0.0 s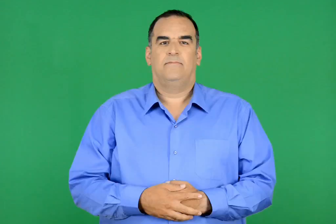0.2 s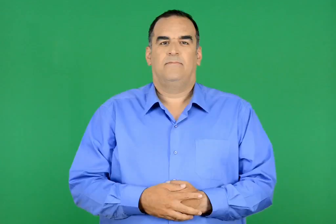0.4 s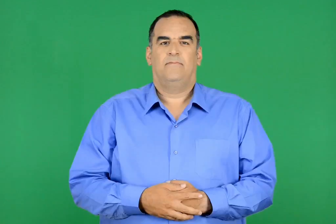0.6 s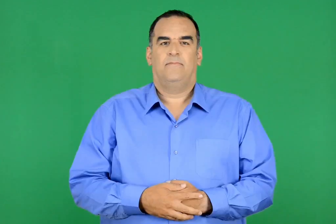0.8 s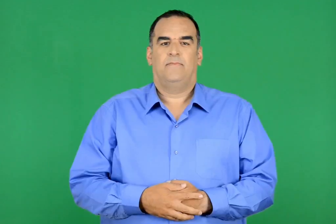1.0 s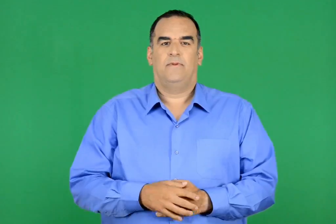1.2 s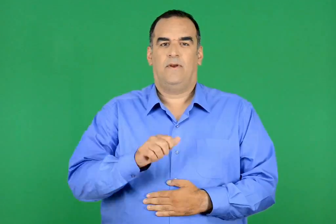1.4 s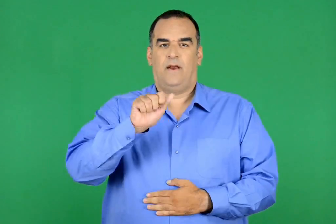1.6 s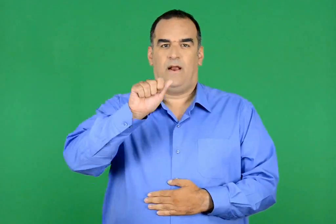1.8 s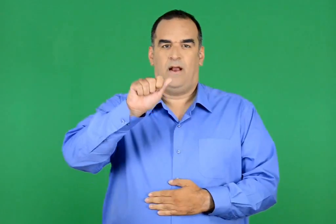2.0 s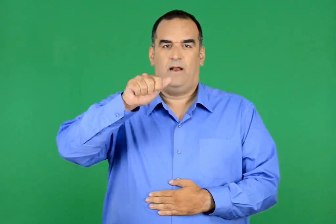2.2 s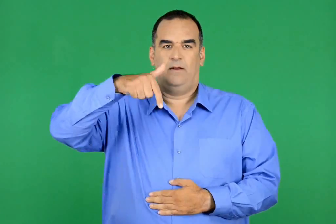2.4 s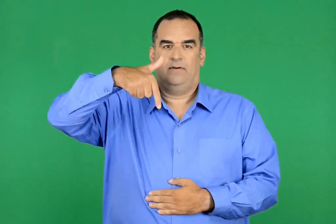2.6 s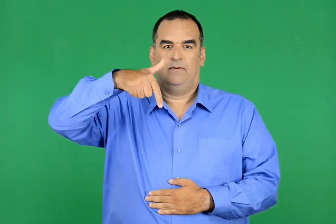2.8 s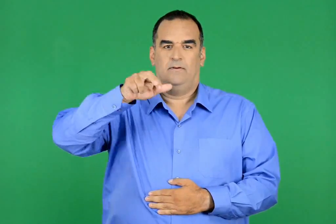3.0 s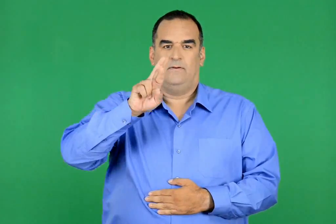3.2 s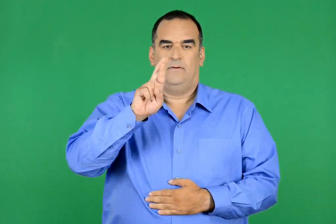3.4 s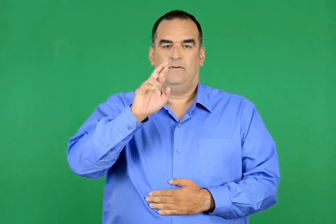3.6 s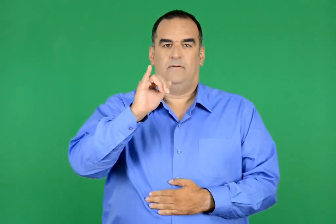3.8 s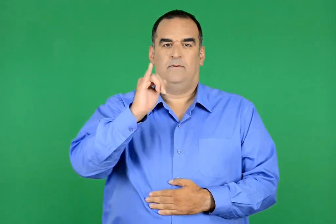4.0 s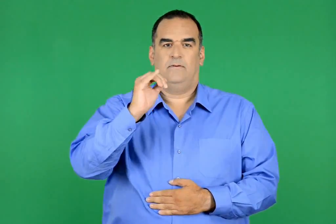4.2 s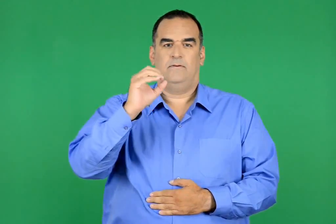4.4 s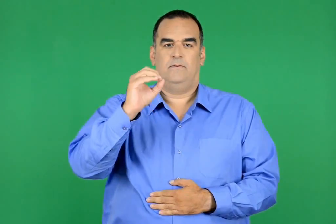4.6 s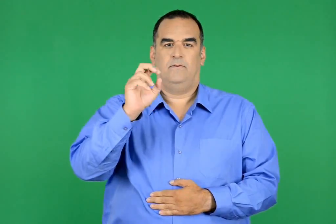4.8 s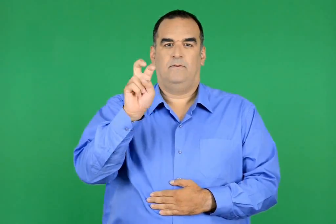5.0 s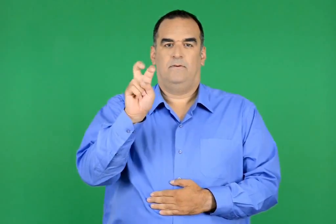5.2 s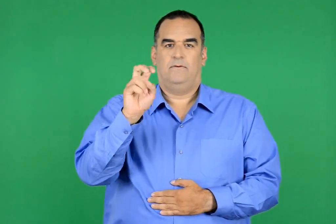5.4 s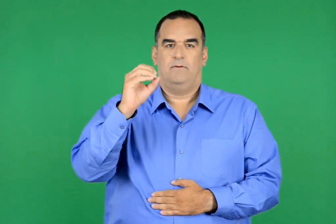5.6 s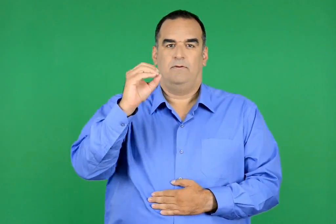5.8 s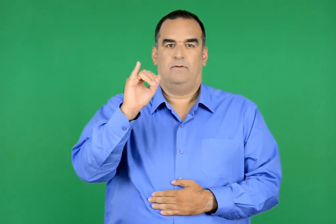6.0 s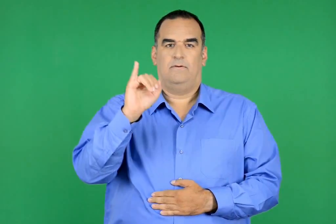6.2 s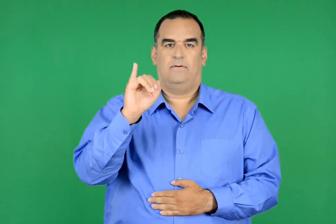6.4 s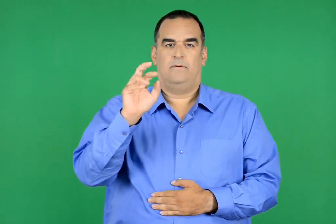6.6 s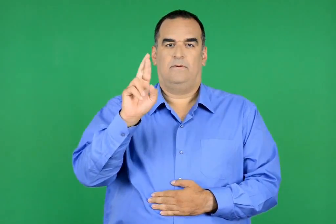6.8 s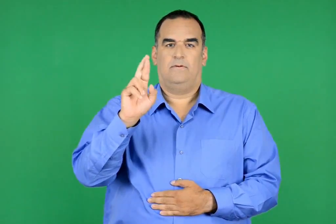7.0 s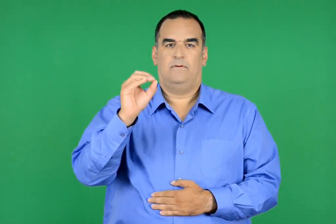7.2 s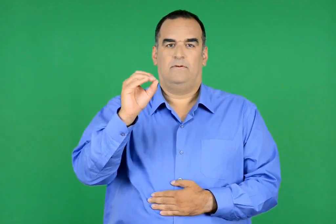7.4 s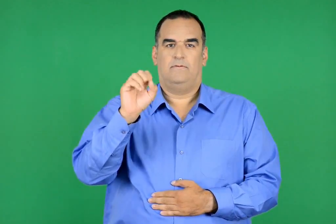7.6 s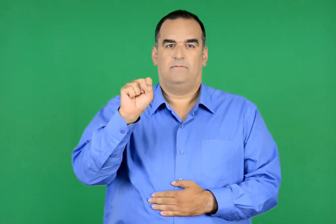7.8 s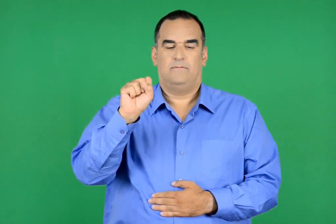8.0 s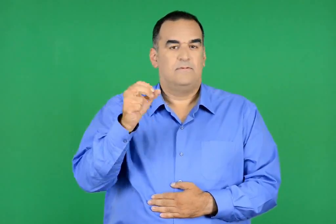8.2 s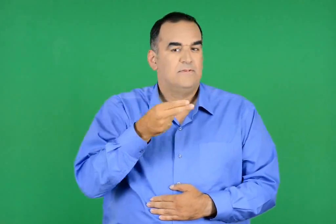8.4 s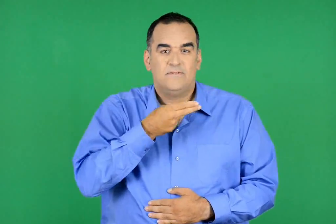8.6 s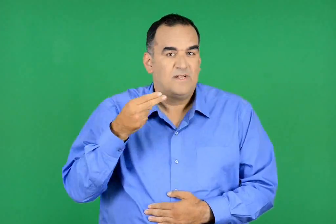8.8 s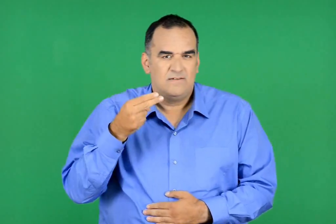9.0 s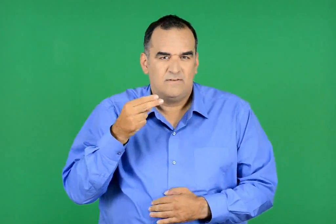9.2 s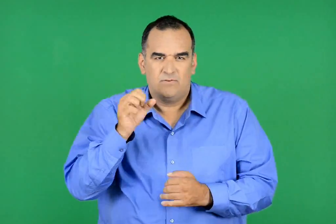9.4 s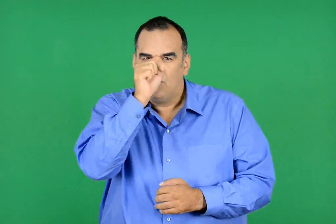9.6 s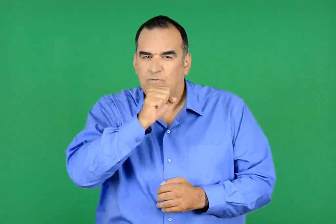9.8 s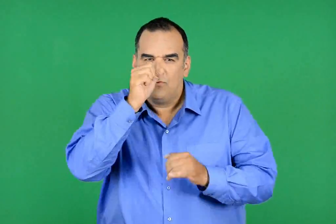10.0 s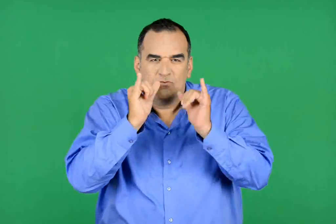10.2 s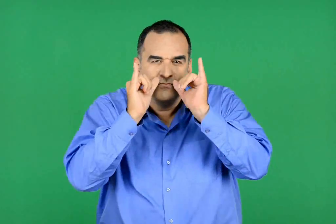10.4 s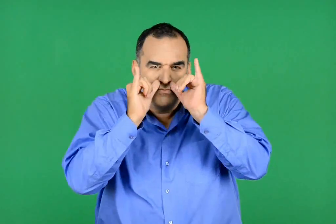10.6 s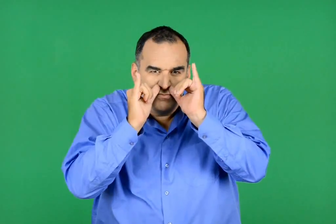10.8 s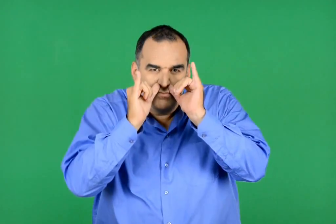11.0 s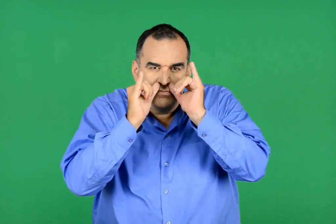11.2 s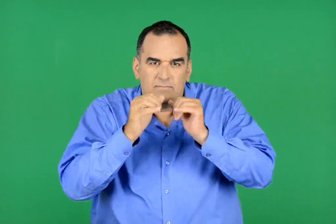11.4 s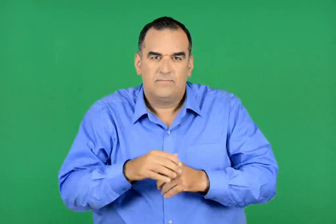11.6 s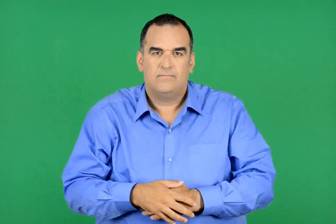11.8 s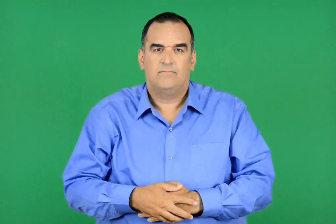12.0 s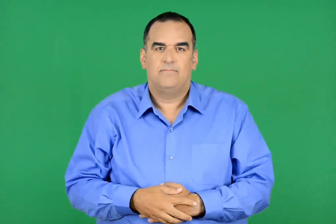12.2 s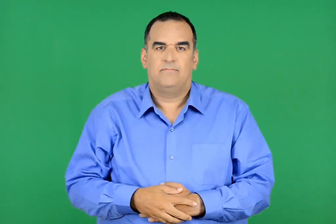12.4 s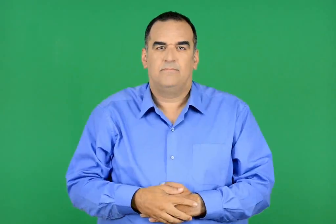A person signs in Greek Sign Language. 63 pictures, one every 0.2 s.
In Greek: αγριόχοιρος αγριογούρουνο
